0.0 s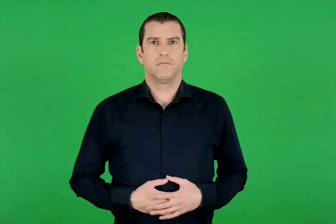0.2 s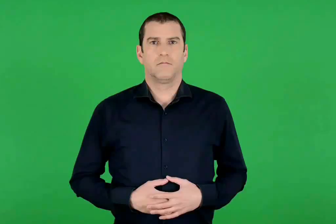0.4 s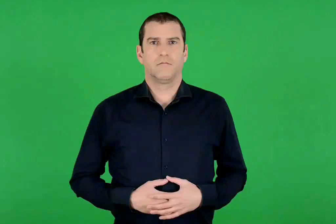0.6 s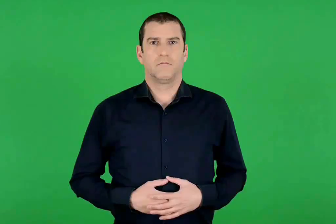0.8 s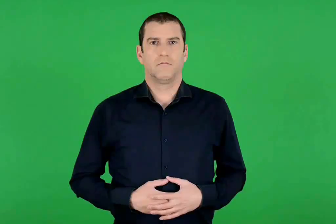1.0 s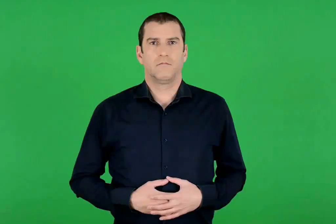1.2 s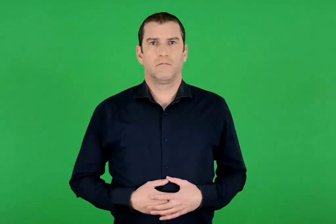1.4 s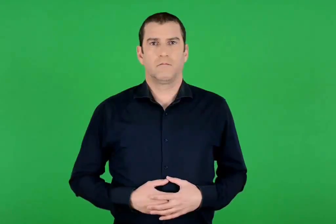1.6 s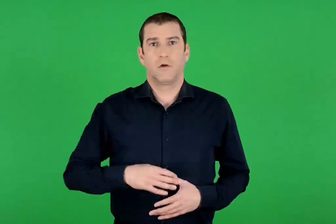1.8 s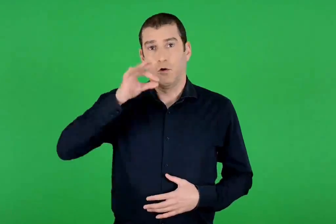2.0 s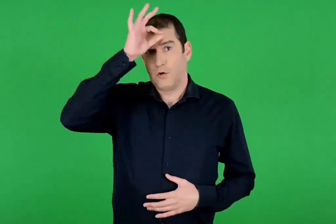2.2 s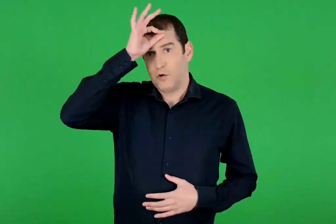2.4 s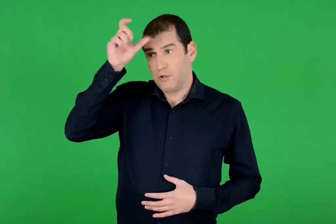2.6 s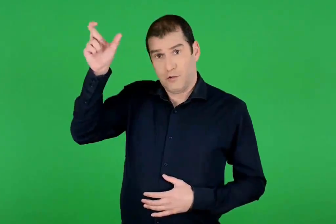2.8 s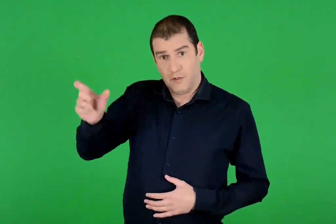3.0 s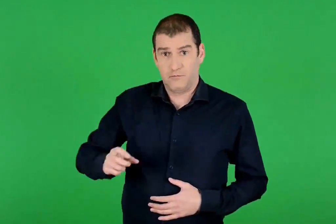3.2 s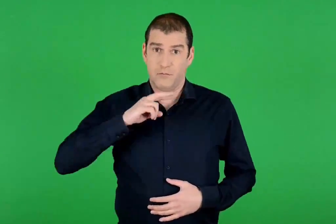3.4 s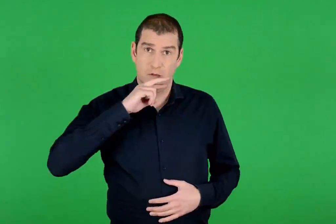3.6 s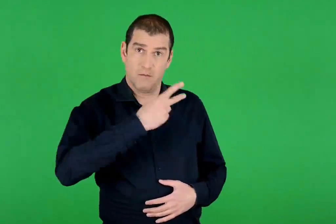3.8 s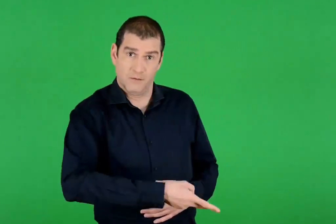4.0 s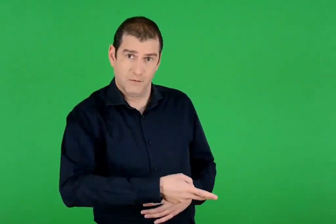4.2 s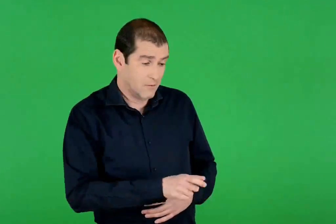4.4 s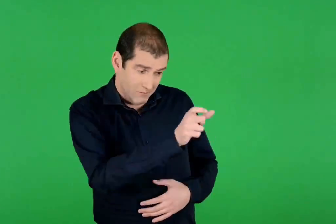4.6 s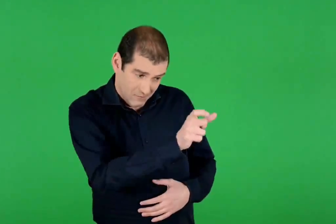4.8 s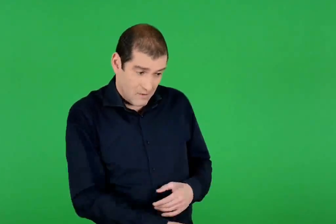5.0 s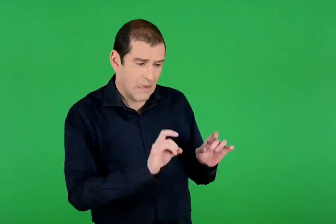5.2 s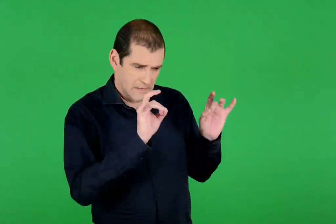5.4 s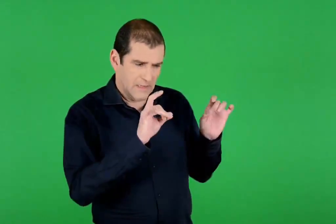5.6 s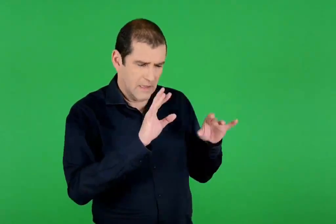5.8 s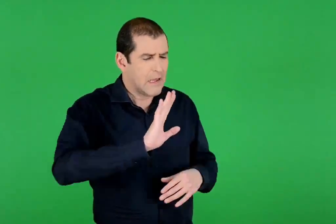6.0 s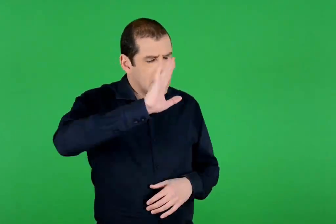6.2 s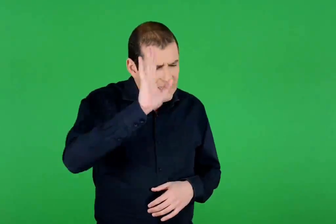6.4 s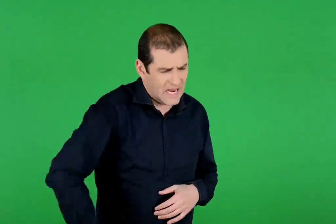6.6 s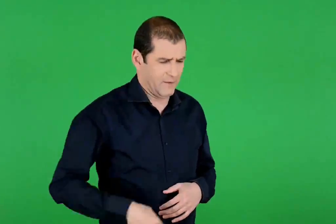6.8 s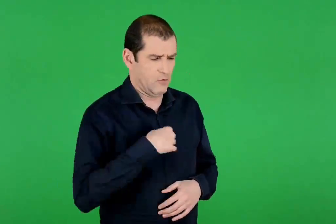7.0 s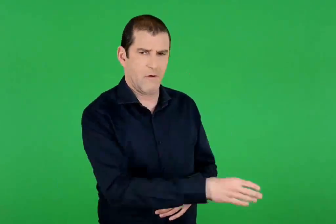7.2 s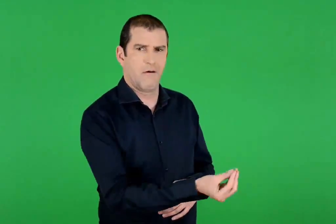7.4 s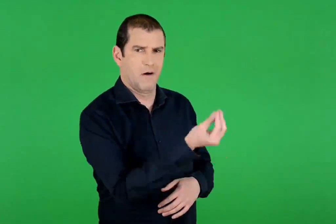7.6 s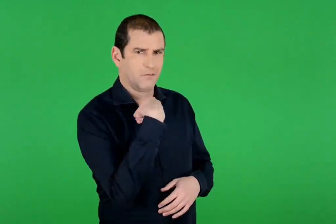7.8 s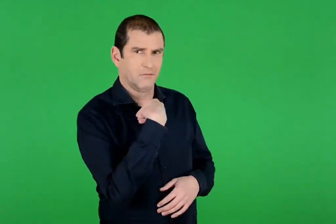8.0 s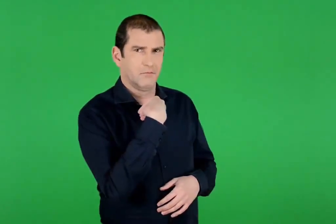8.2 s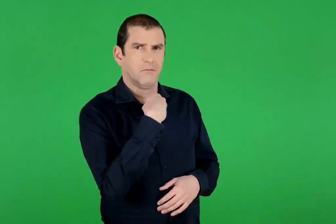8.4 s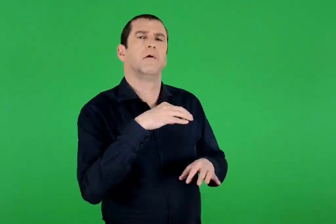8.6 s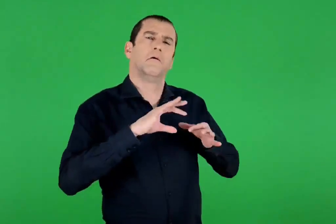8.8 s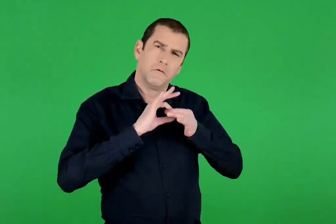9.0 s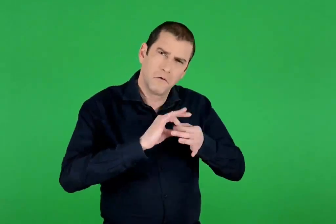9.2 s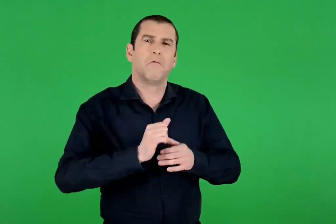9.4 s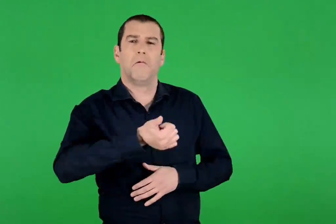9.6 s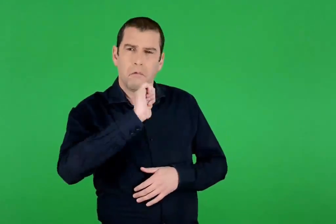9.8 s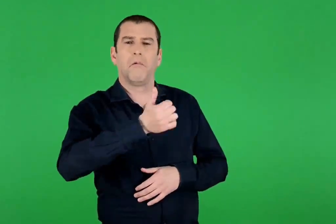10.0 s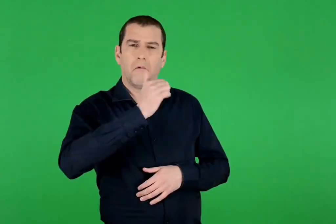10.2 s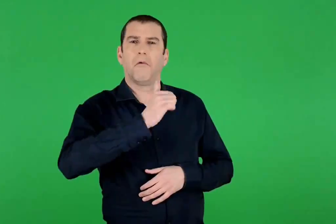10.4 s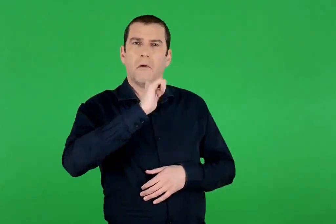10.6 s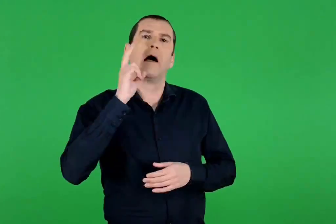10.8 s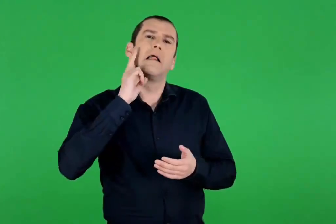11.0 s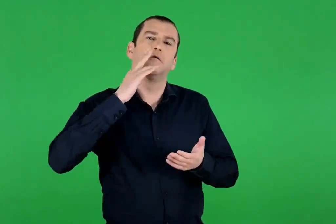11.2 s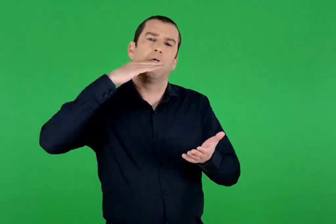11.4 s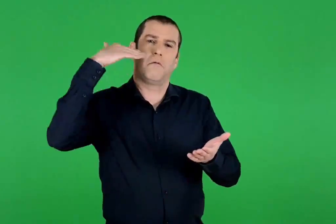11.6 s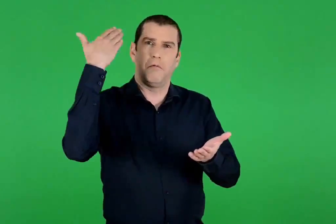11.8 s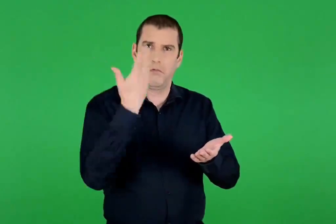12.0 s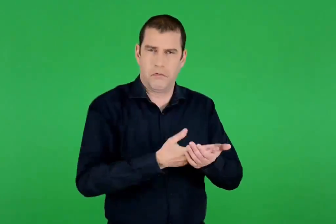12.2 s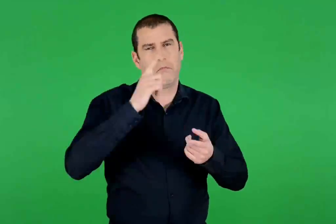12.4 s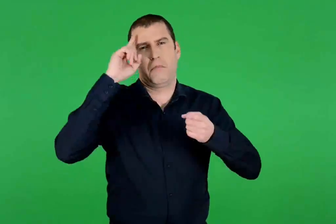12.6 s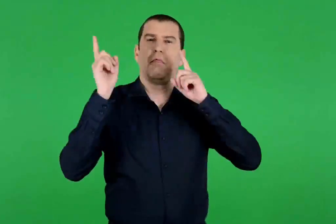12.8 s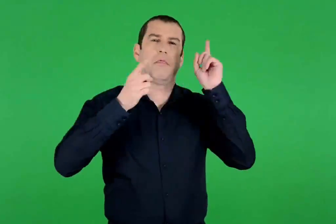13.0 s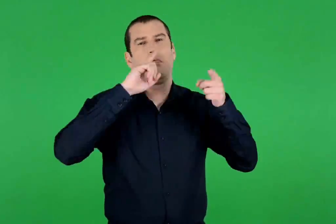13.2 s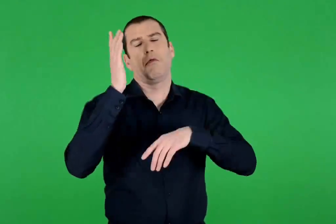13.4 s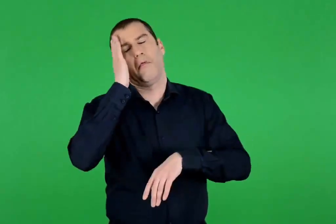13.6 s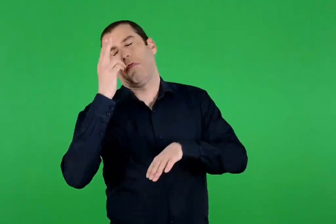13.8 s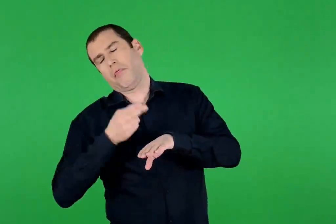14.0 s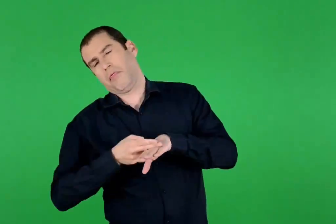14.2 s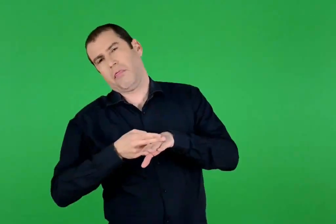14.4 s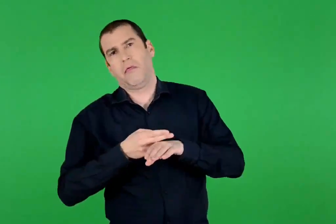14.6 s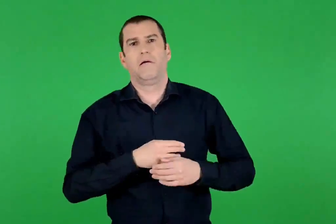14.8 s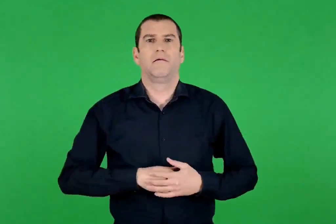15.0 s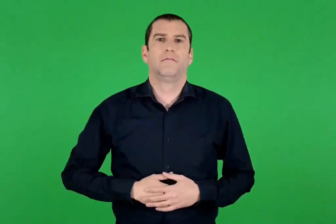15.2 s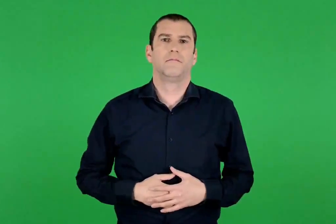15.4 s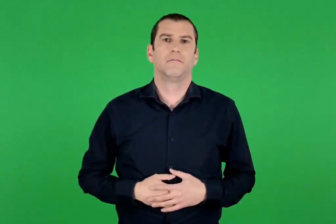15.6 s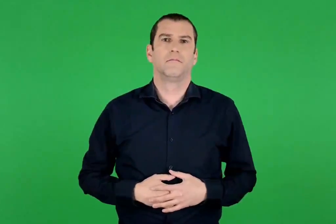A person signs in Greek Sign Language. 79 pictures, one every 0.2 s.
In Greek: εσένα , κανένα , θα σε φάω τελευταίο , ξανάπε ο κύκλωπας και συνέχισε να πίνει , ώσπου τελείωσε όλο το κρασί και μεθυσμένος αποκοιμήθηκε
